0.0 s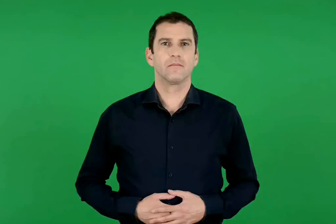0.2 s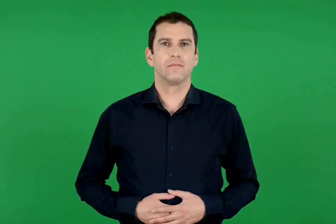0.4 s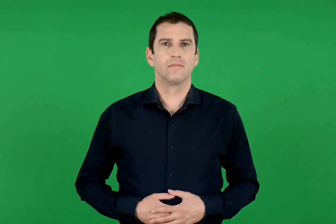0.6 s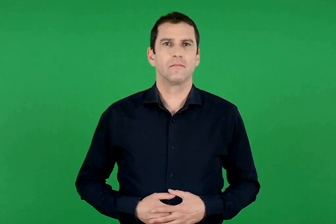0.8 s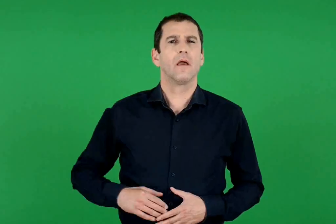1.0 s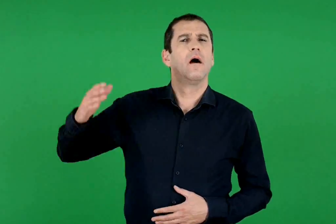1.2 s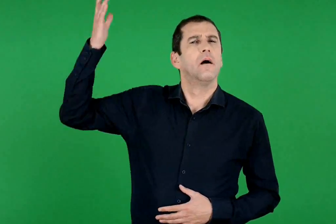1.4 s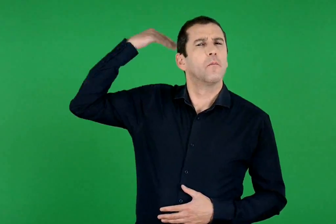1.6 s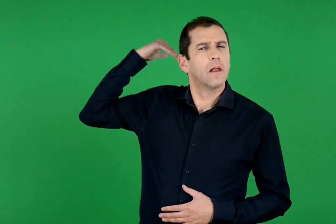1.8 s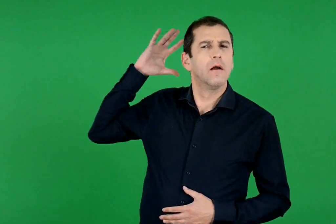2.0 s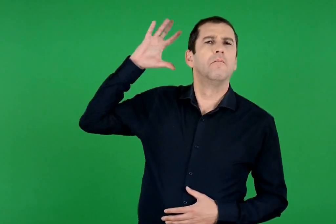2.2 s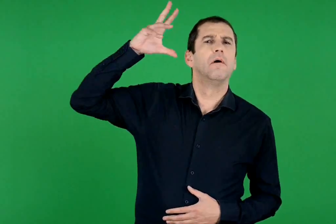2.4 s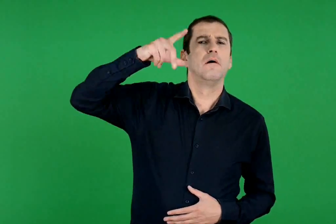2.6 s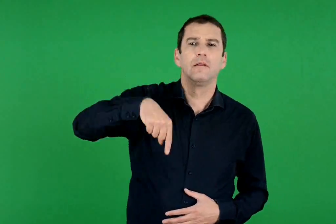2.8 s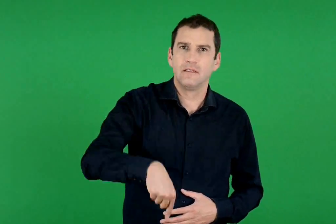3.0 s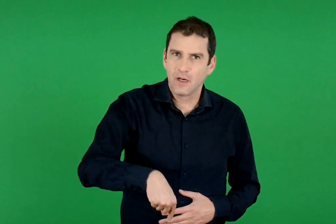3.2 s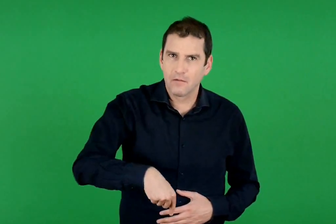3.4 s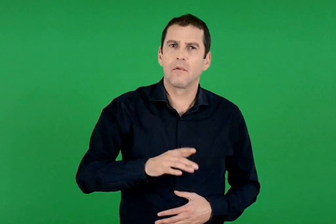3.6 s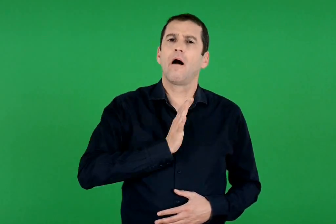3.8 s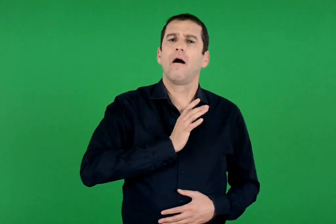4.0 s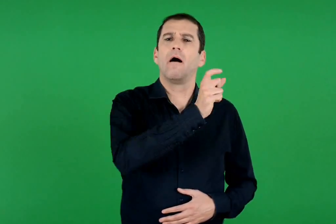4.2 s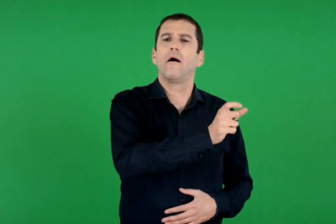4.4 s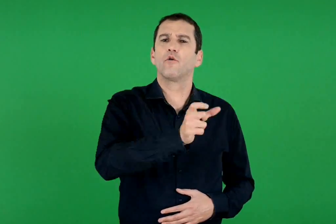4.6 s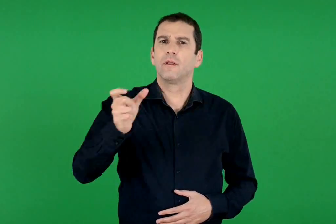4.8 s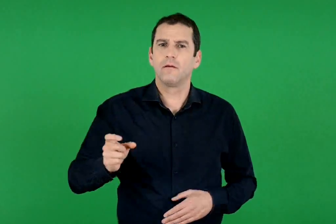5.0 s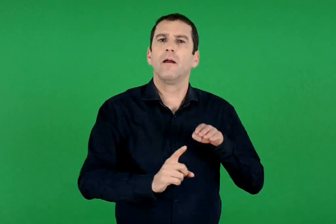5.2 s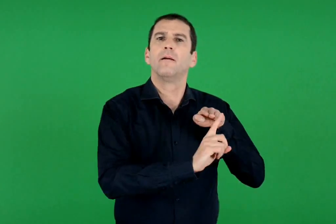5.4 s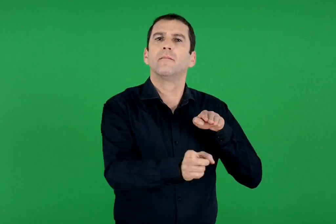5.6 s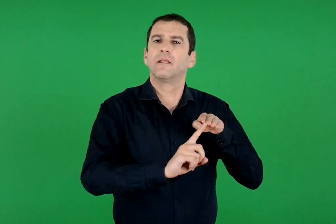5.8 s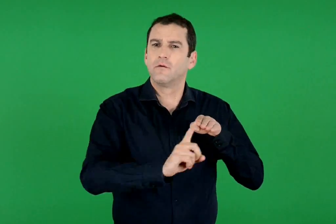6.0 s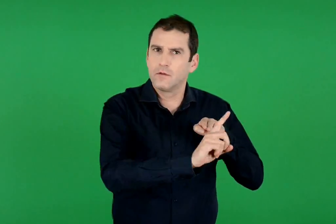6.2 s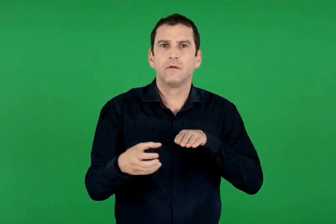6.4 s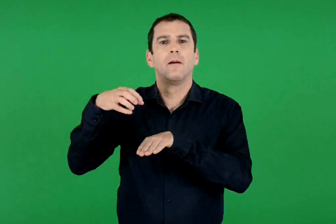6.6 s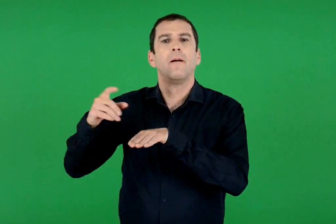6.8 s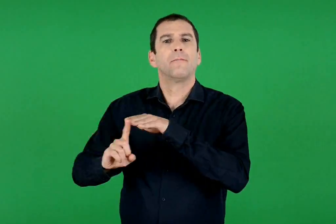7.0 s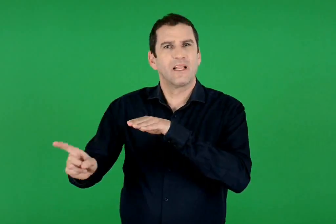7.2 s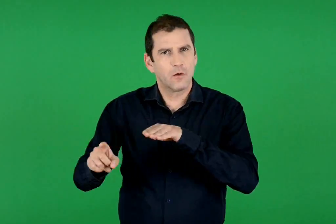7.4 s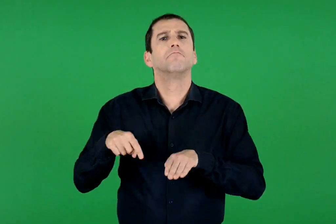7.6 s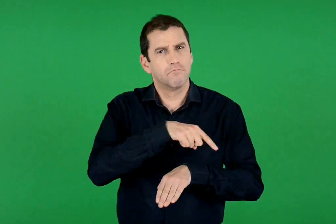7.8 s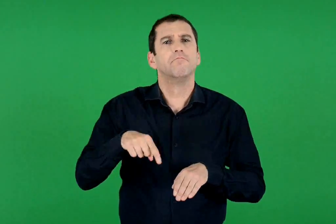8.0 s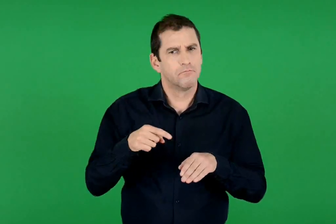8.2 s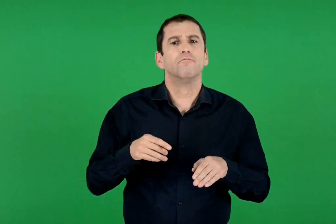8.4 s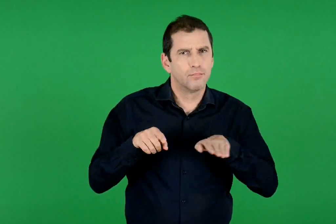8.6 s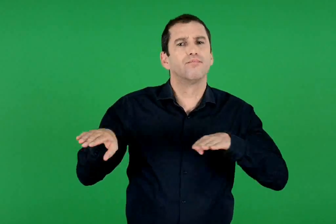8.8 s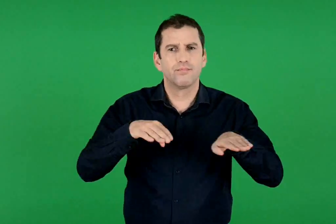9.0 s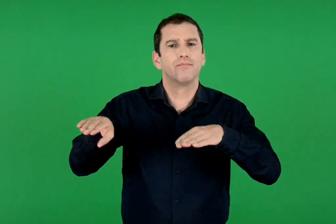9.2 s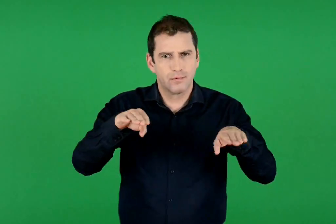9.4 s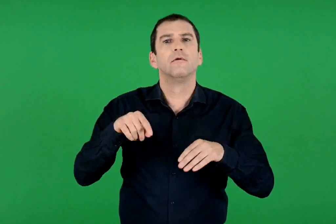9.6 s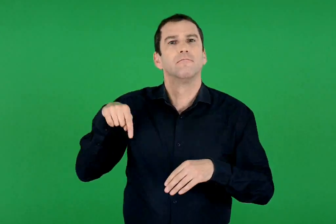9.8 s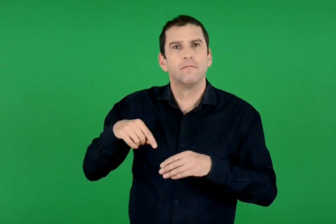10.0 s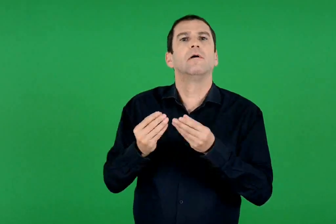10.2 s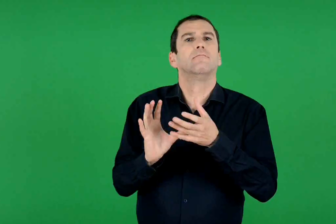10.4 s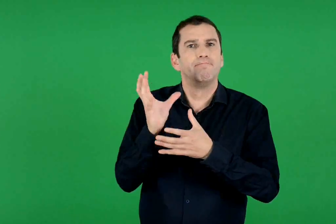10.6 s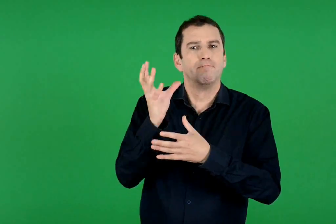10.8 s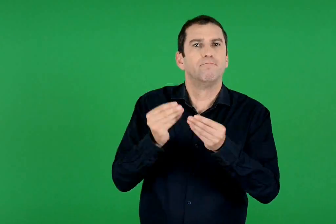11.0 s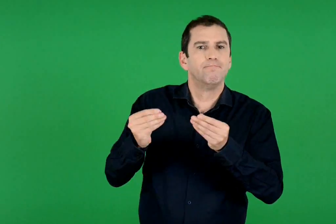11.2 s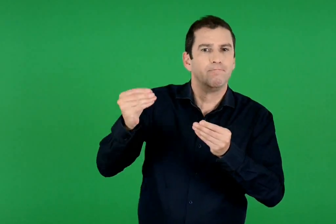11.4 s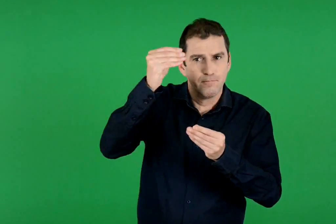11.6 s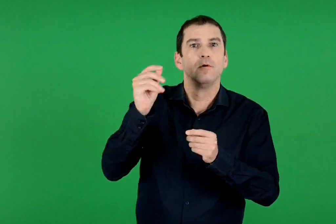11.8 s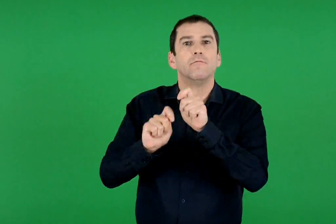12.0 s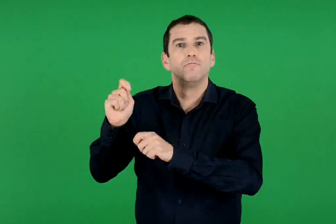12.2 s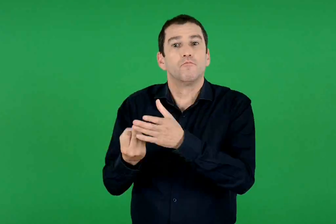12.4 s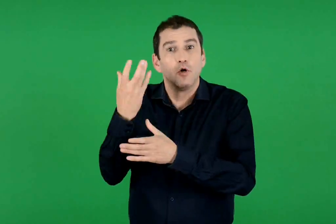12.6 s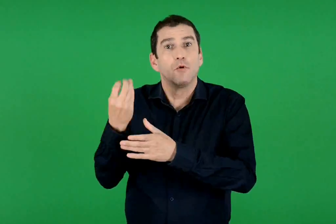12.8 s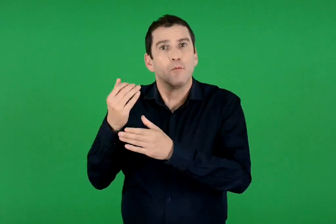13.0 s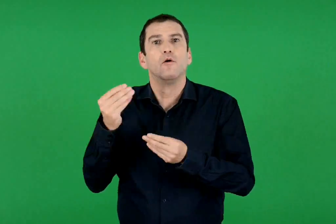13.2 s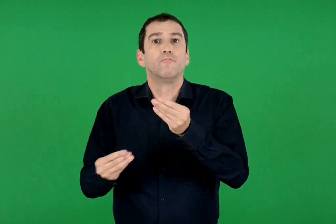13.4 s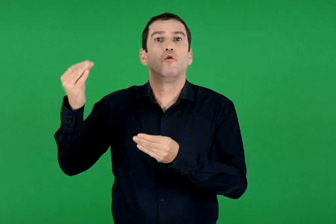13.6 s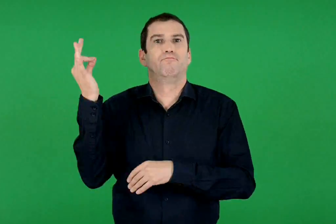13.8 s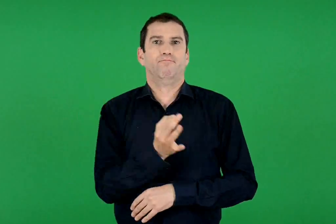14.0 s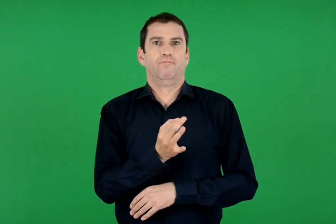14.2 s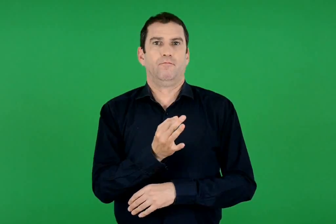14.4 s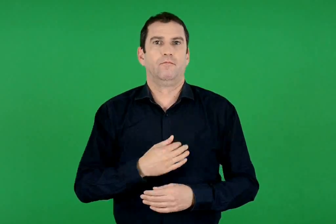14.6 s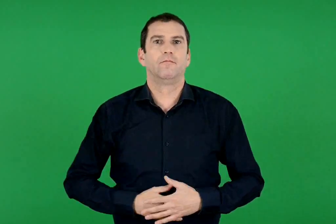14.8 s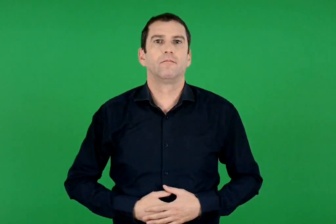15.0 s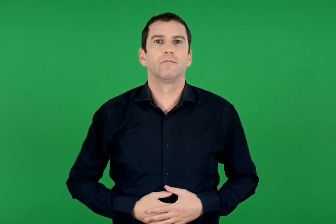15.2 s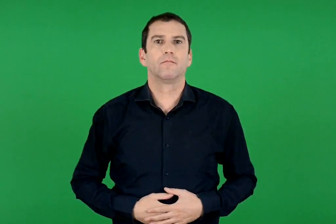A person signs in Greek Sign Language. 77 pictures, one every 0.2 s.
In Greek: από παλιά μέχρι σήμερα οι άνθρωποι χρησιμοποιούμε τα μέσα συγκοινωνίας και μεταφοράς , τα βελτιώνουμε και δημιουργούμε άλλα , πιο σύγχρονα
